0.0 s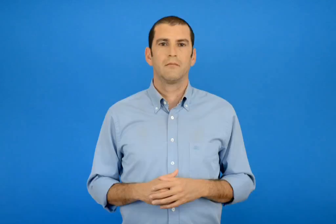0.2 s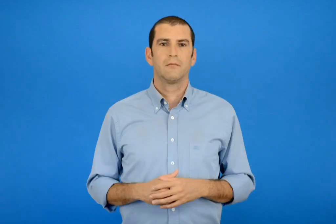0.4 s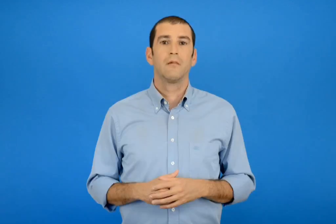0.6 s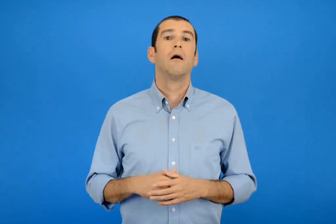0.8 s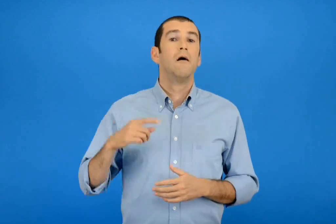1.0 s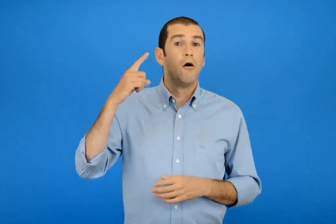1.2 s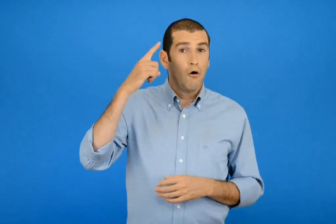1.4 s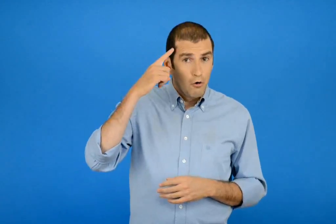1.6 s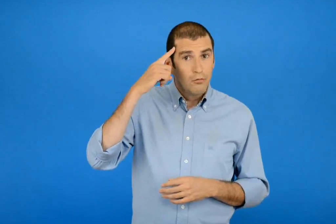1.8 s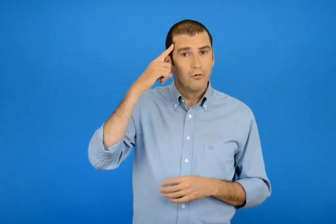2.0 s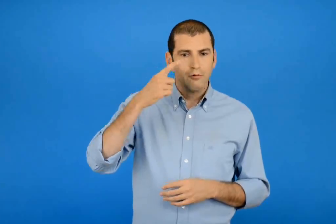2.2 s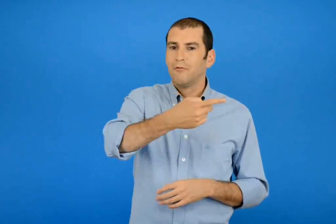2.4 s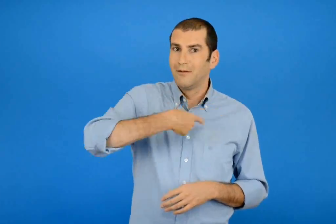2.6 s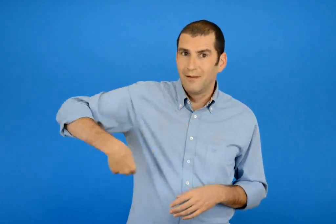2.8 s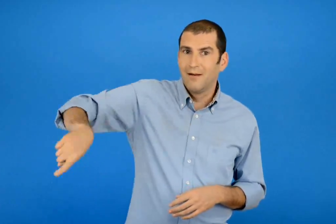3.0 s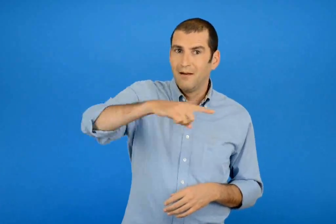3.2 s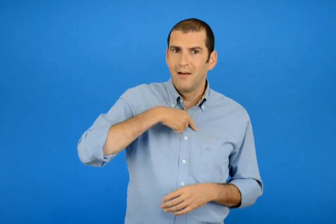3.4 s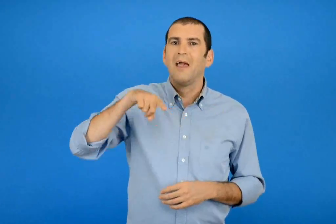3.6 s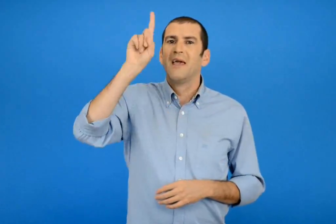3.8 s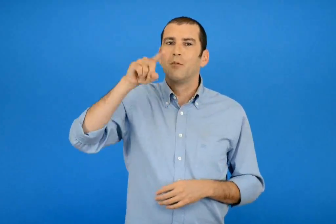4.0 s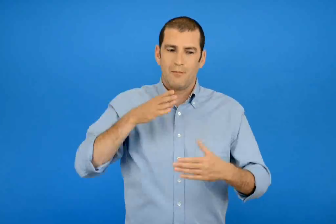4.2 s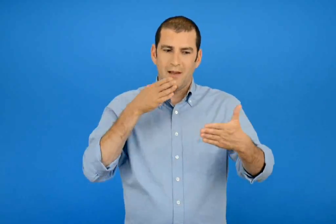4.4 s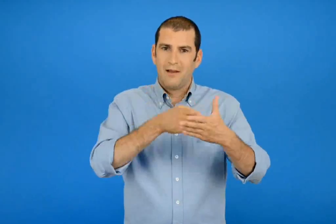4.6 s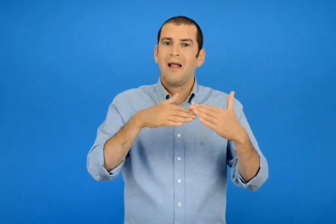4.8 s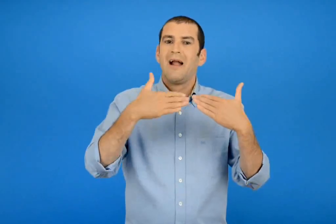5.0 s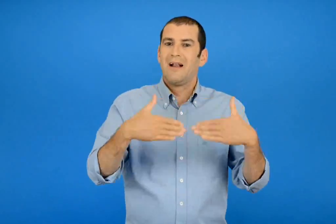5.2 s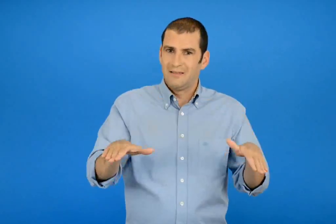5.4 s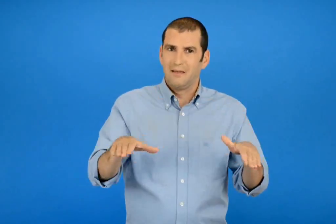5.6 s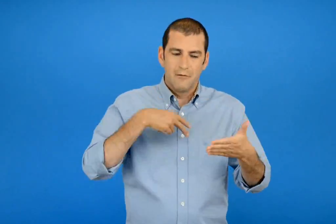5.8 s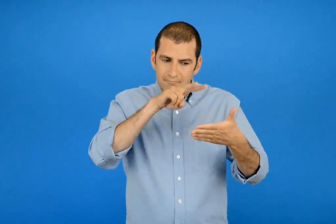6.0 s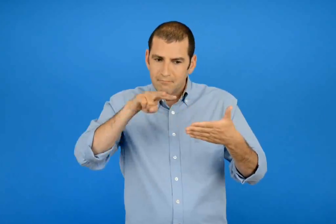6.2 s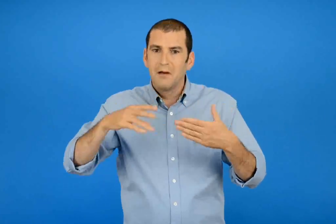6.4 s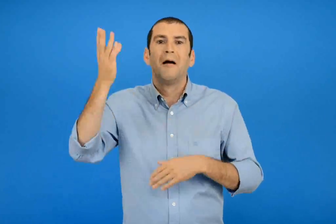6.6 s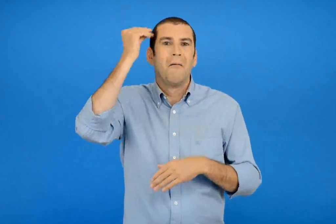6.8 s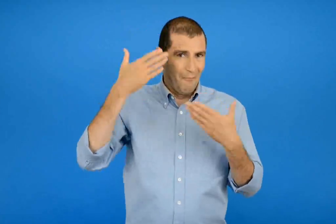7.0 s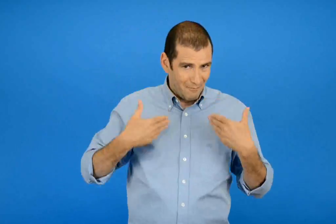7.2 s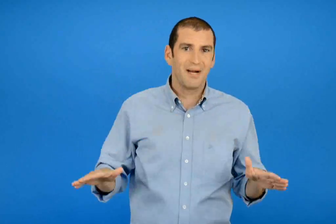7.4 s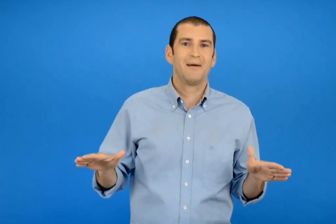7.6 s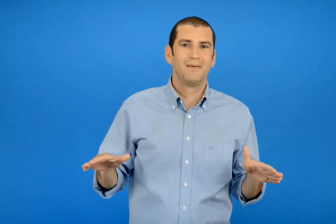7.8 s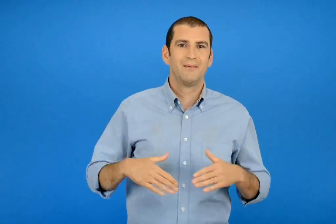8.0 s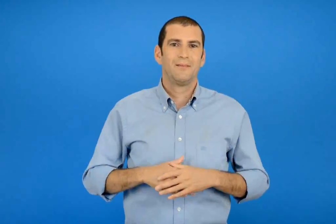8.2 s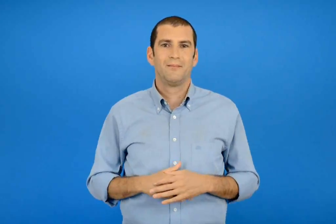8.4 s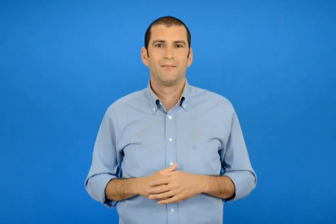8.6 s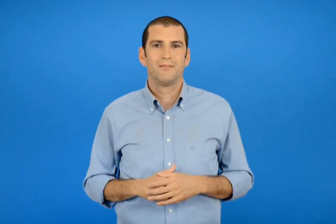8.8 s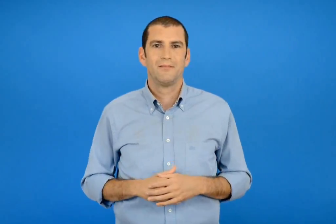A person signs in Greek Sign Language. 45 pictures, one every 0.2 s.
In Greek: νομίζω πως μάθαμε πια να διαβάζουμε τις ημερομηνίες λήξης
